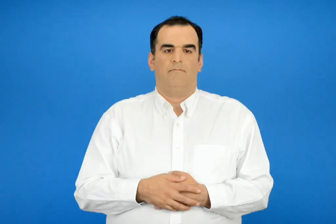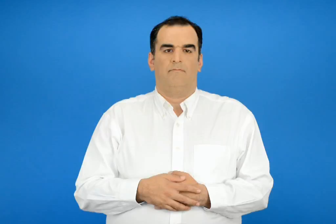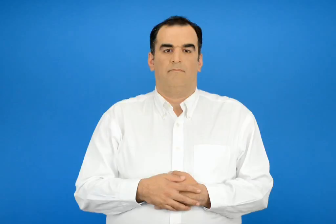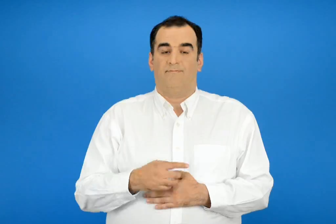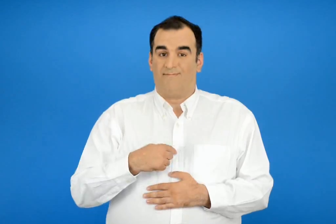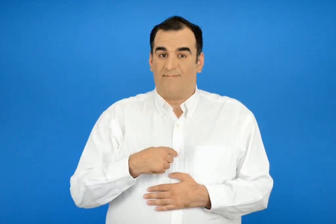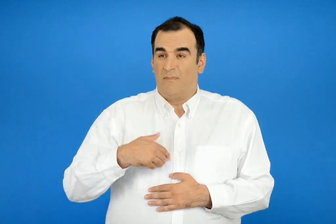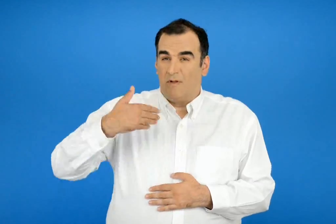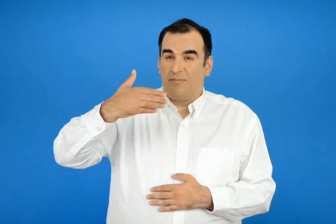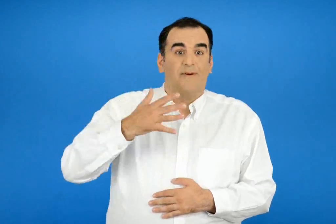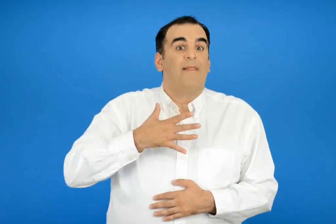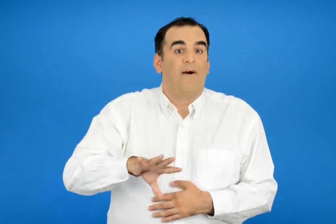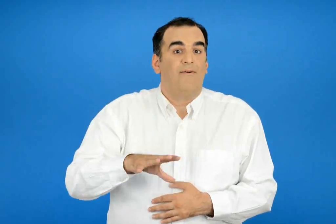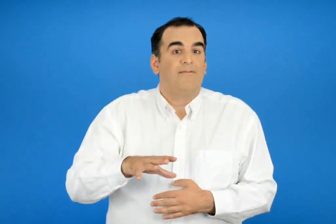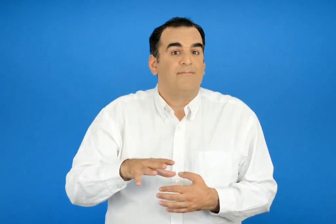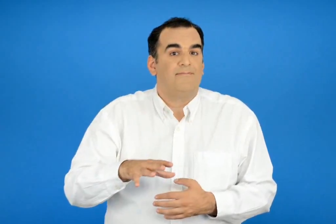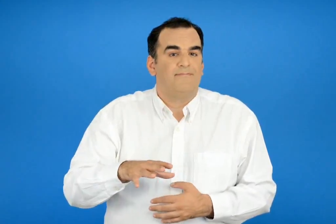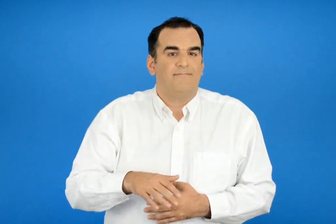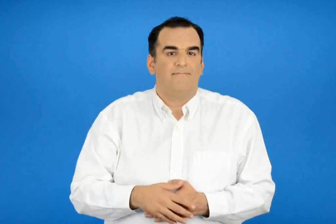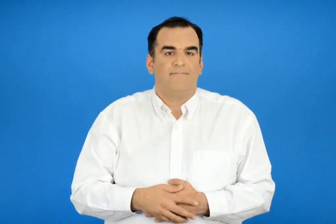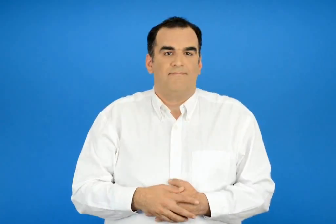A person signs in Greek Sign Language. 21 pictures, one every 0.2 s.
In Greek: θα ήθελα να γινώ
